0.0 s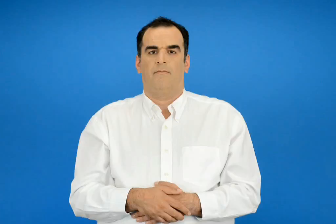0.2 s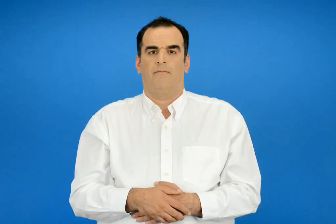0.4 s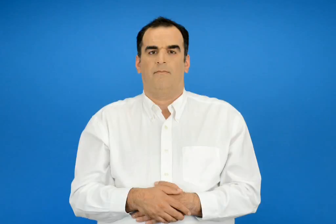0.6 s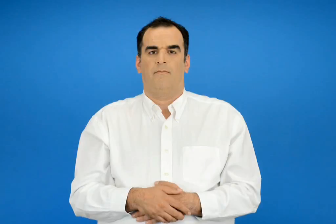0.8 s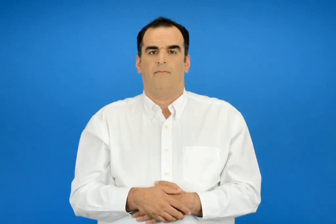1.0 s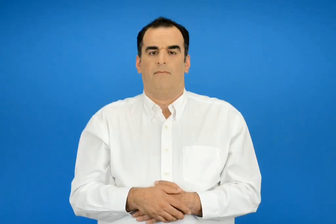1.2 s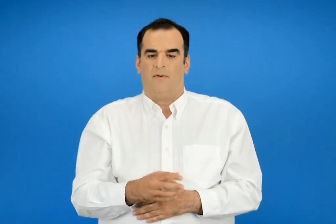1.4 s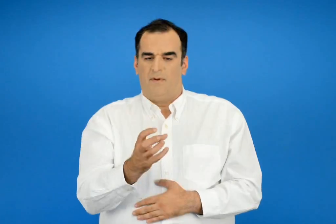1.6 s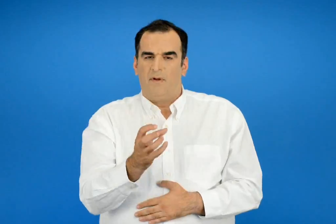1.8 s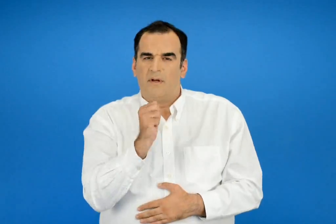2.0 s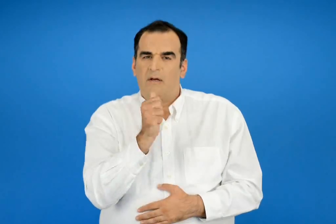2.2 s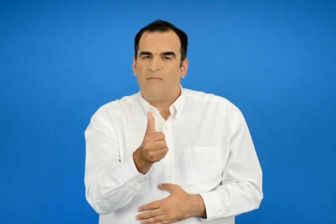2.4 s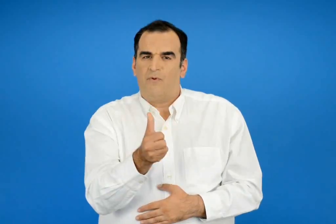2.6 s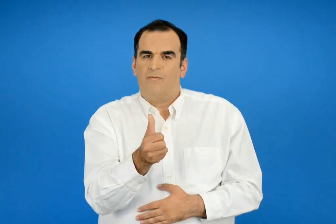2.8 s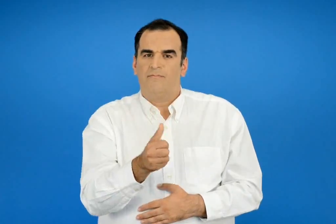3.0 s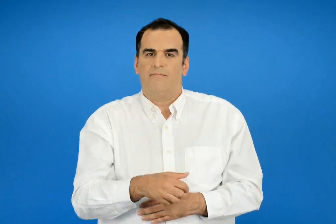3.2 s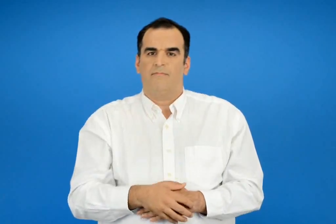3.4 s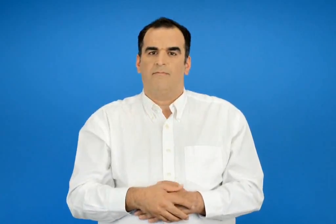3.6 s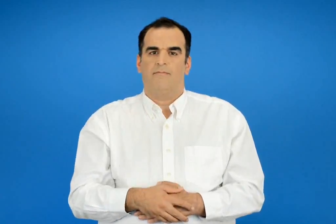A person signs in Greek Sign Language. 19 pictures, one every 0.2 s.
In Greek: κάρβουνο
